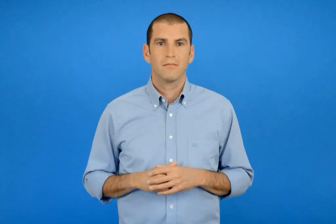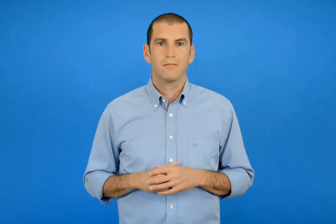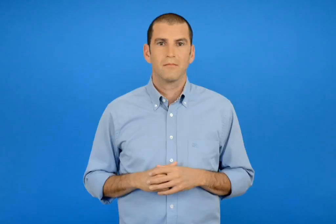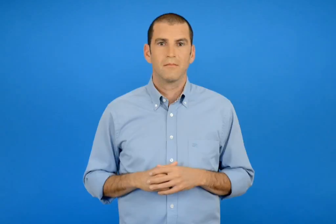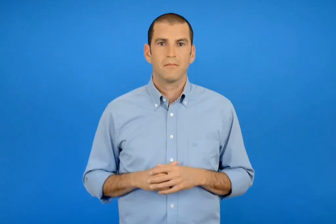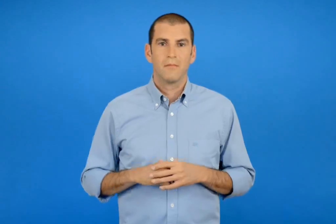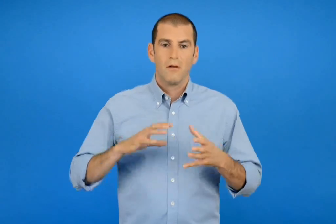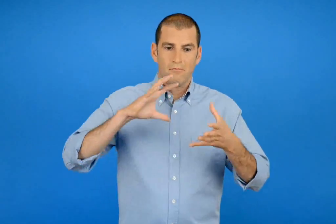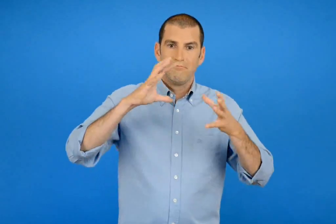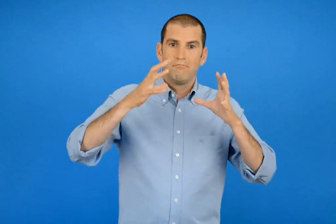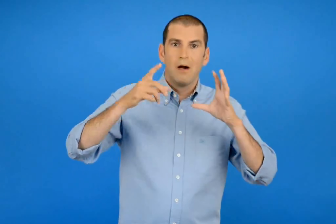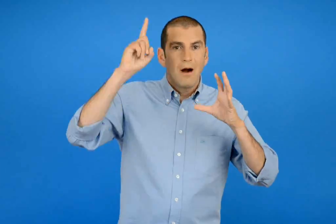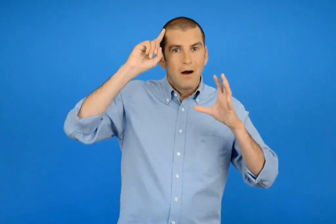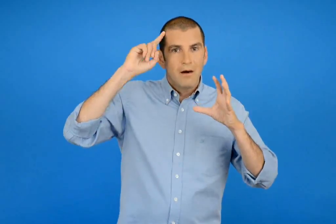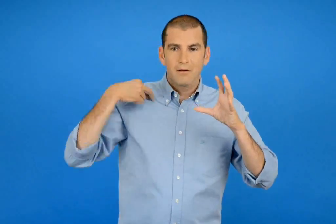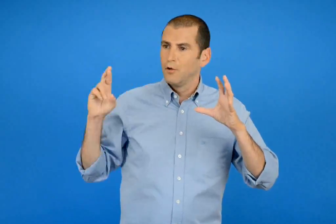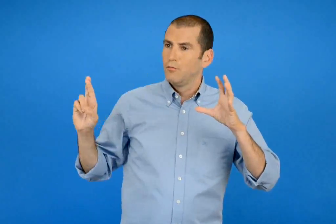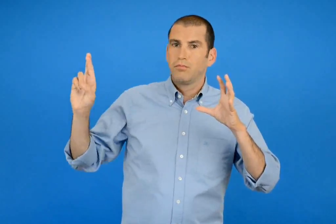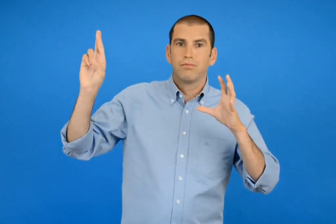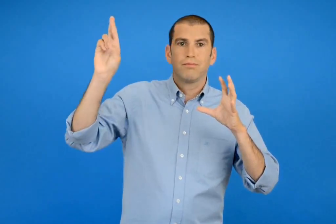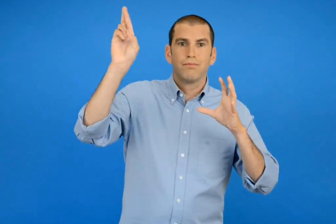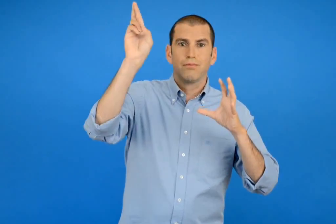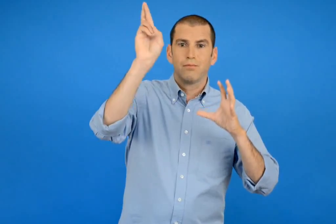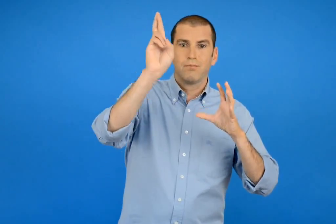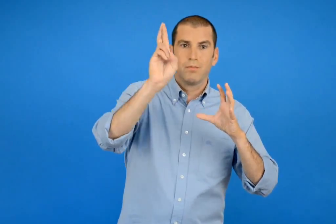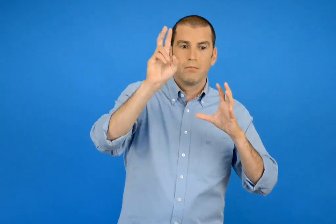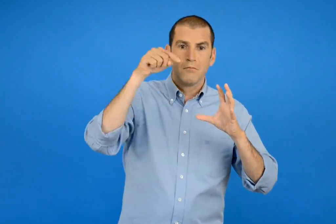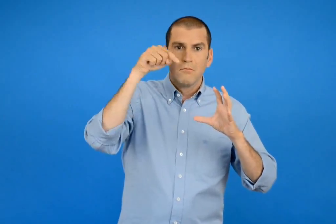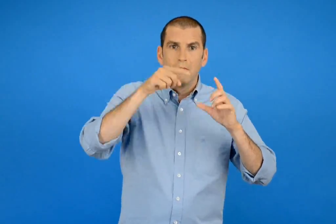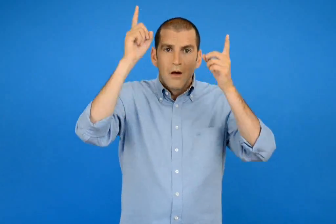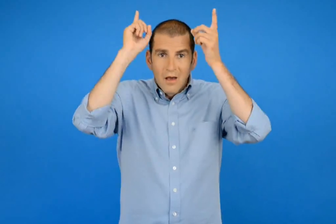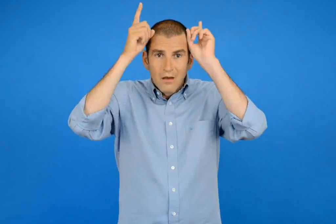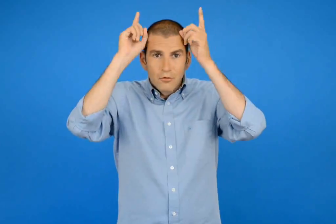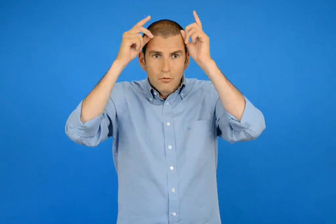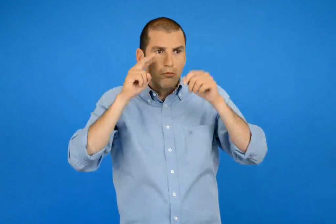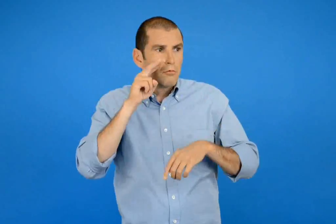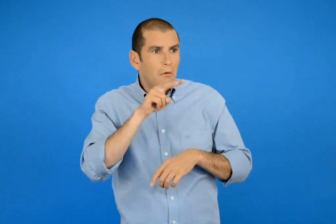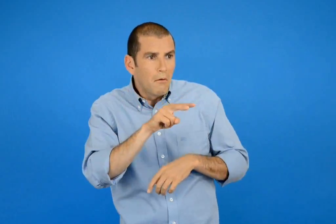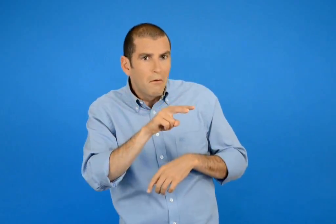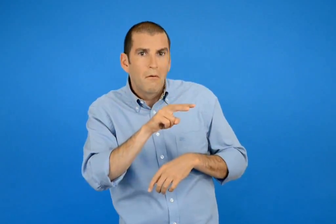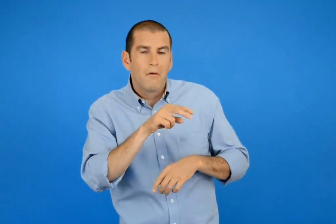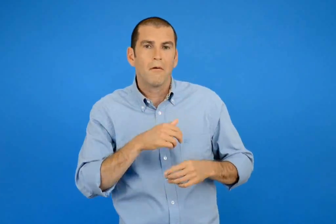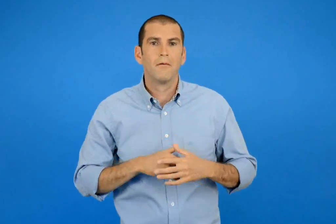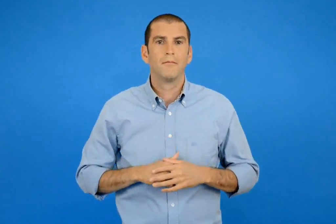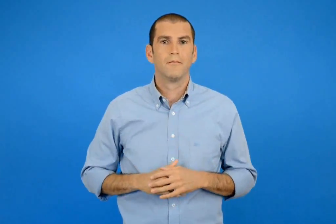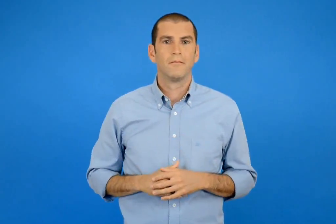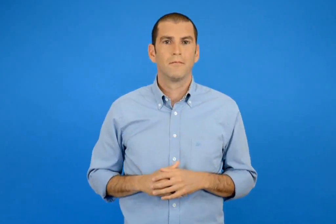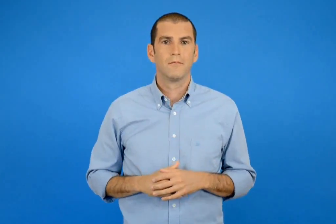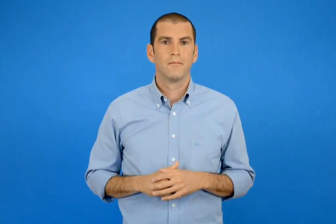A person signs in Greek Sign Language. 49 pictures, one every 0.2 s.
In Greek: στον άρη προσγειώθηκα τους εξωγήινους είδα
